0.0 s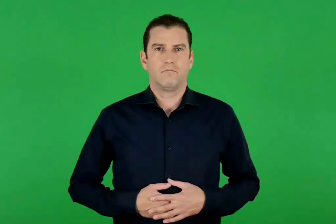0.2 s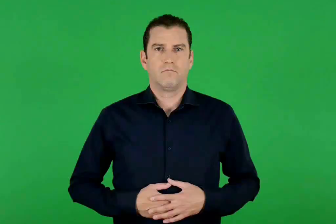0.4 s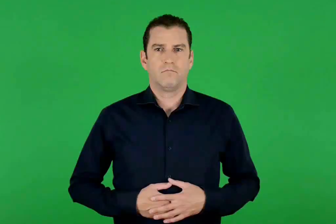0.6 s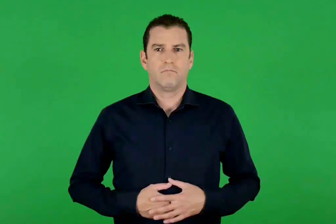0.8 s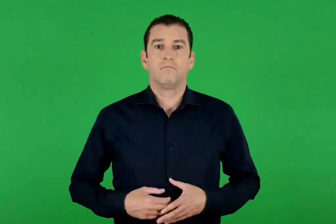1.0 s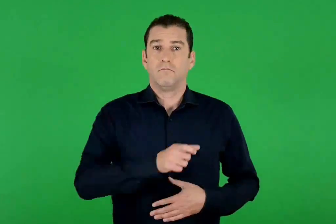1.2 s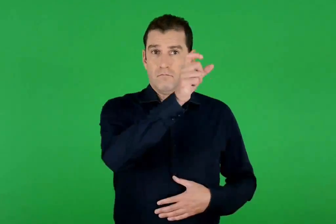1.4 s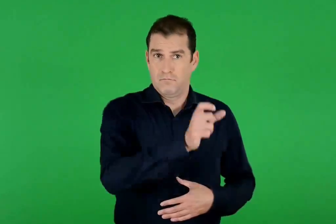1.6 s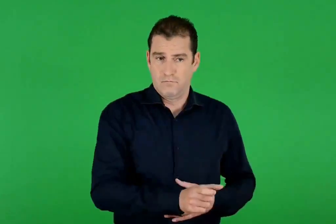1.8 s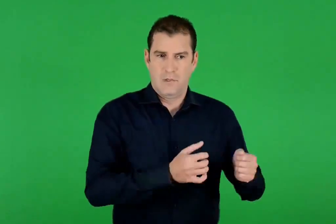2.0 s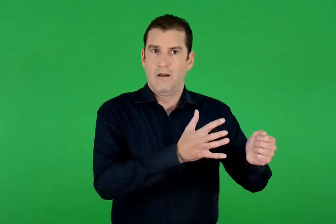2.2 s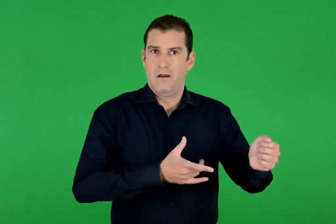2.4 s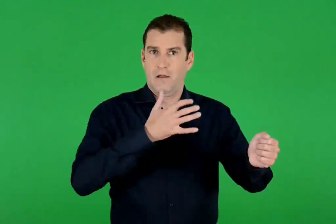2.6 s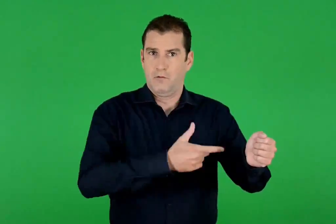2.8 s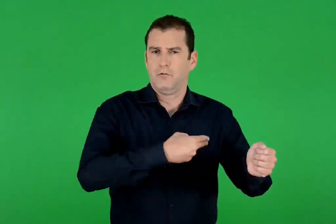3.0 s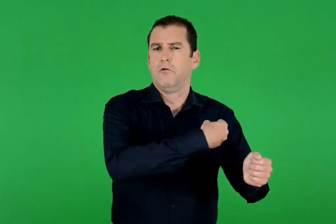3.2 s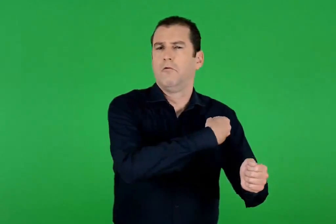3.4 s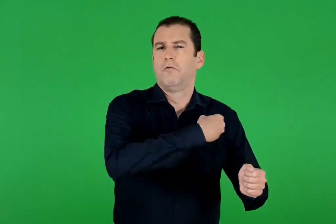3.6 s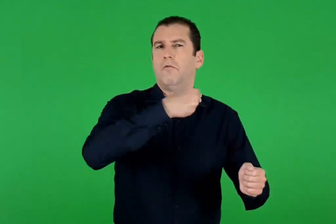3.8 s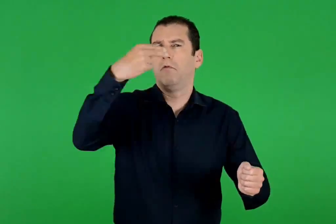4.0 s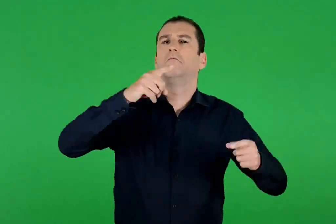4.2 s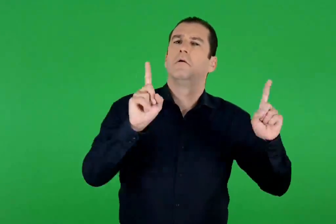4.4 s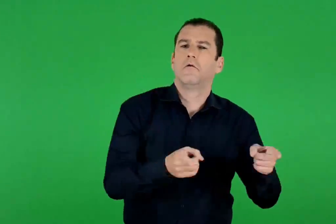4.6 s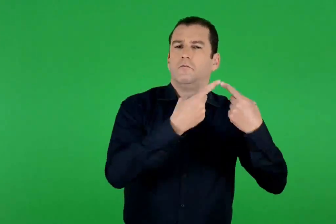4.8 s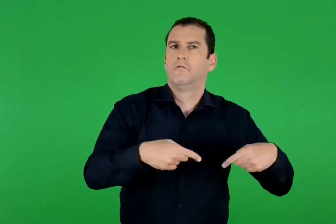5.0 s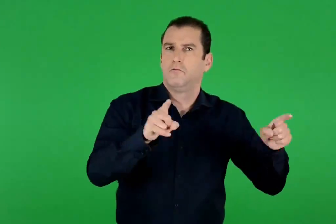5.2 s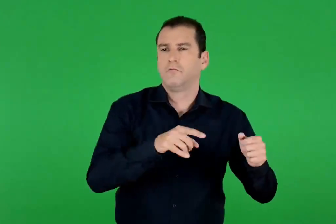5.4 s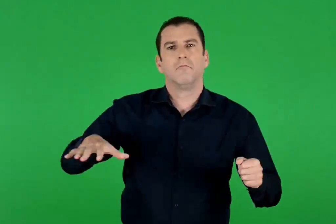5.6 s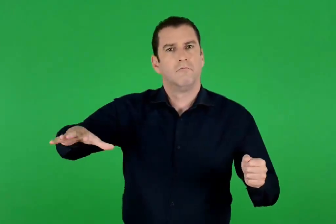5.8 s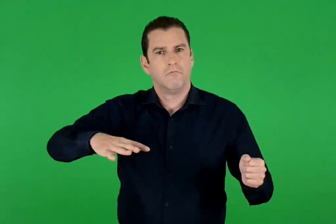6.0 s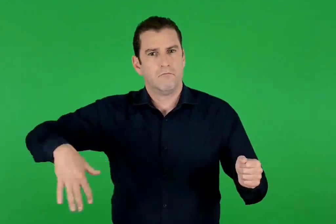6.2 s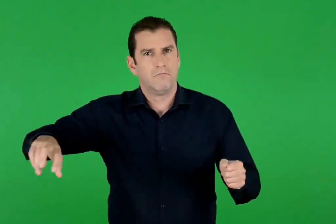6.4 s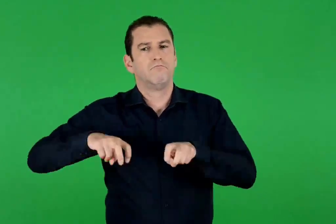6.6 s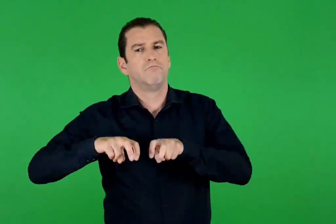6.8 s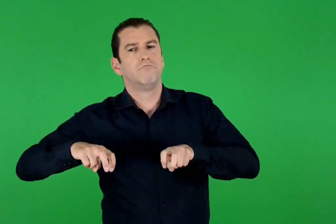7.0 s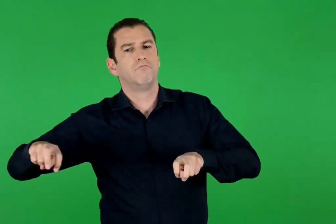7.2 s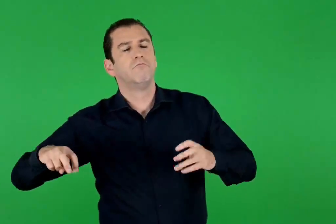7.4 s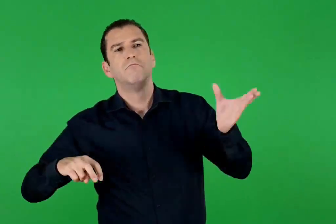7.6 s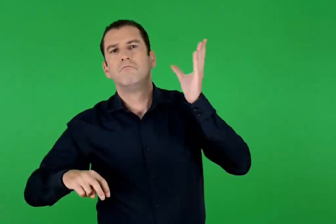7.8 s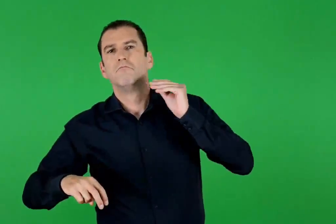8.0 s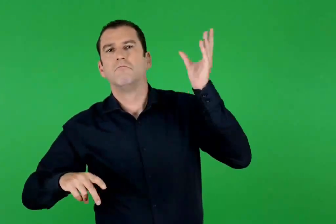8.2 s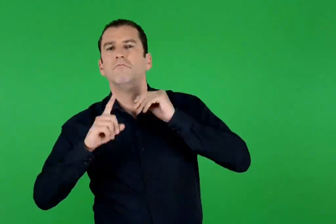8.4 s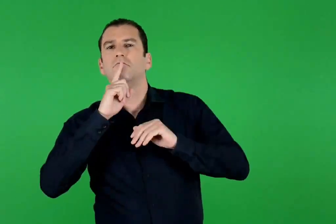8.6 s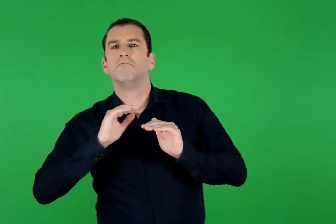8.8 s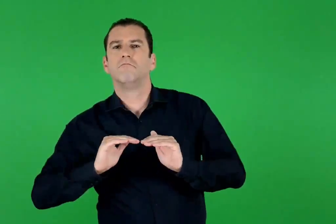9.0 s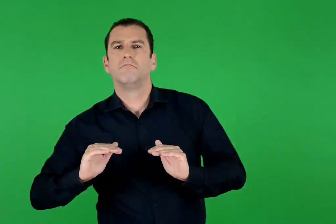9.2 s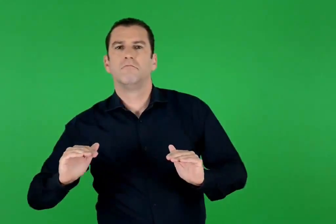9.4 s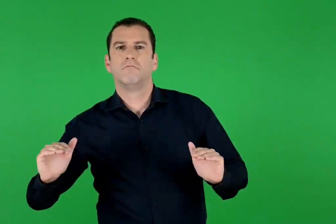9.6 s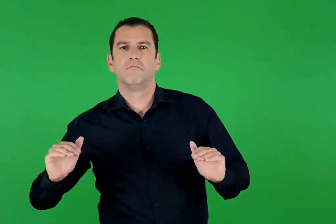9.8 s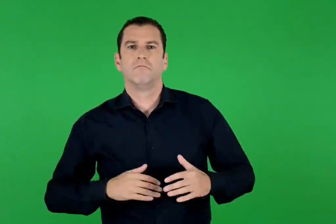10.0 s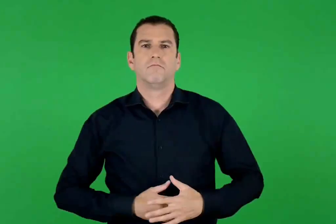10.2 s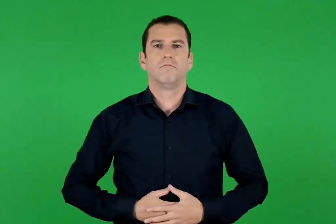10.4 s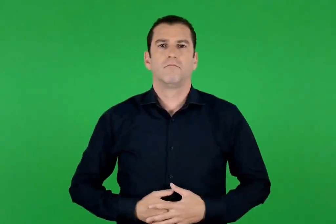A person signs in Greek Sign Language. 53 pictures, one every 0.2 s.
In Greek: τους τραγουδούσε ο φημισμένος αοιδός , κι εκείνοι καθισμένοι τον ακούν με τη σιωπή τους
